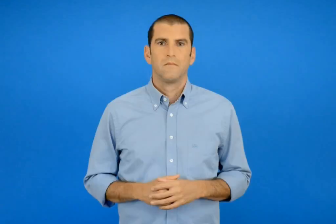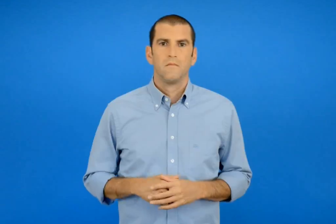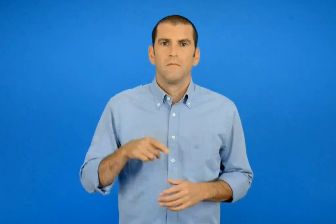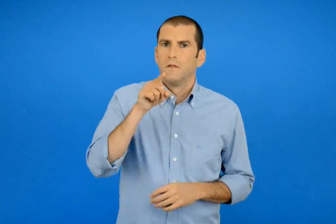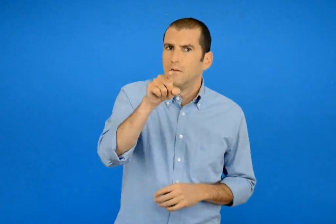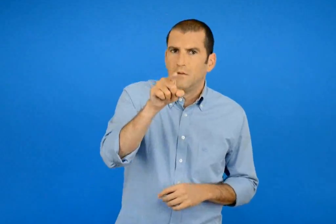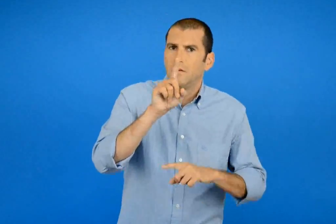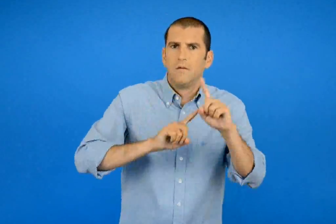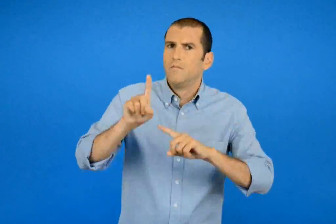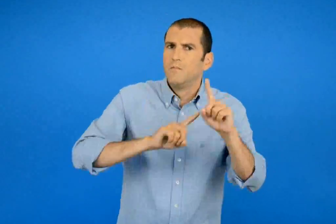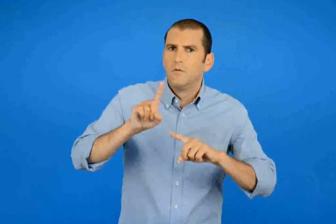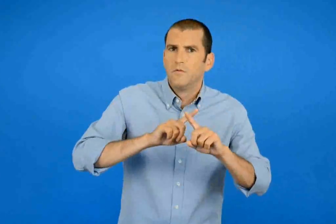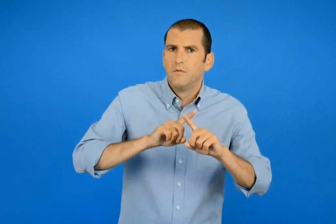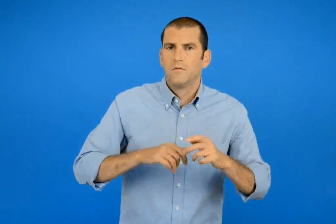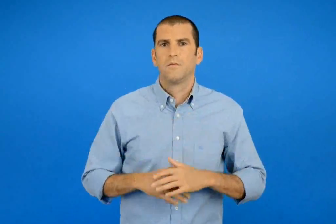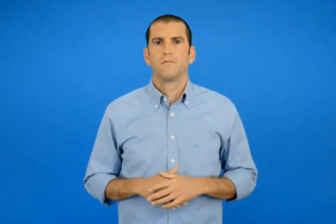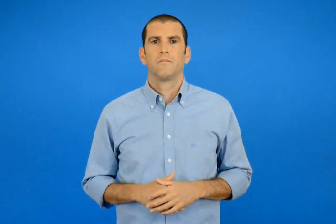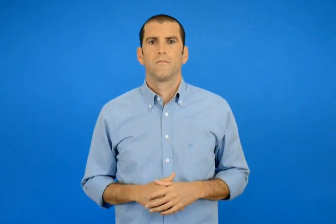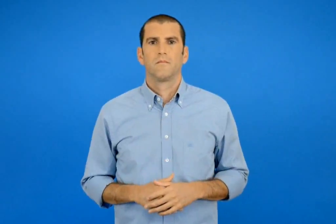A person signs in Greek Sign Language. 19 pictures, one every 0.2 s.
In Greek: εσένα πως σε λένε ;
